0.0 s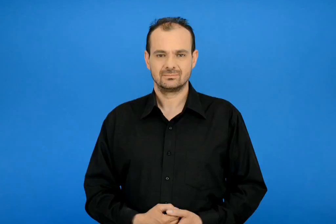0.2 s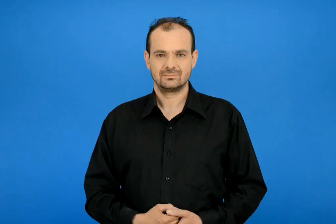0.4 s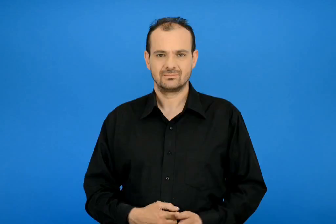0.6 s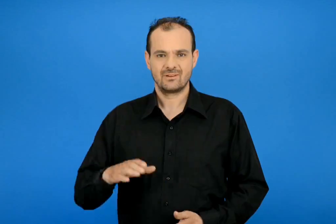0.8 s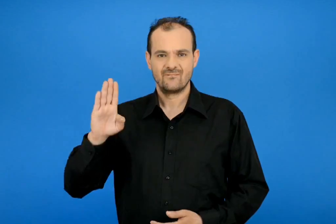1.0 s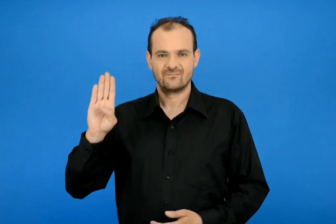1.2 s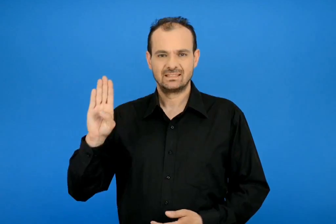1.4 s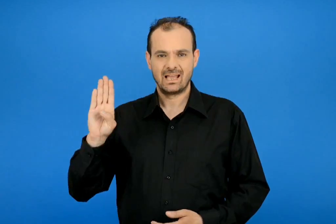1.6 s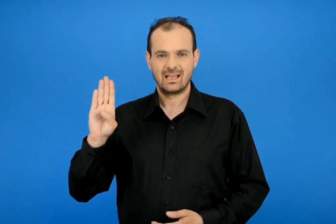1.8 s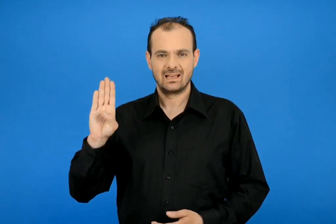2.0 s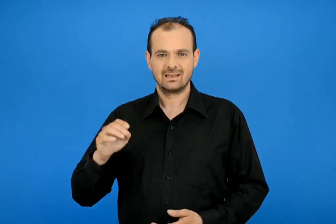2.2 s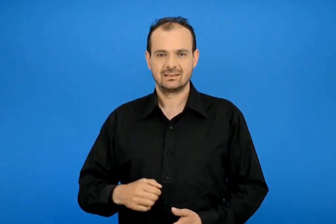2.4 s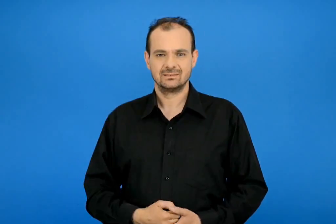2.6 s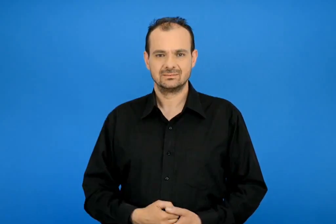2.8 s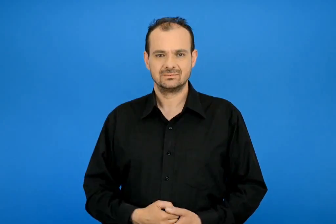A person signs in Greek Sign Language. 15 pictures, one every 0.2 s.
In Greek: βήτα
